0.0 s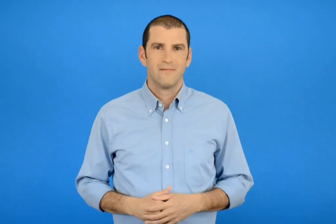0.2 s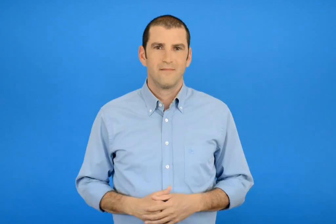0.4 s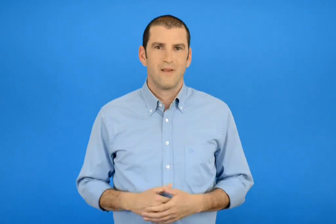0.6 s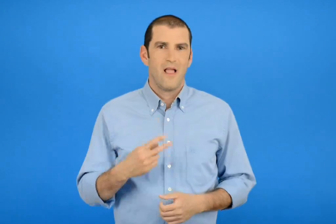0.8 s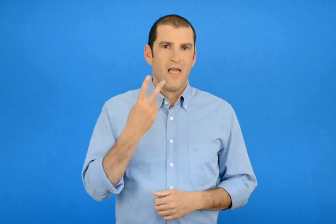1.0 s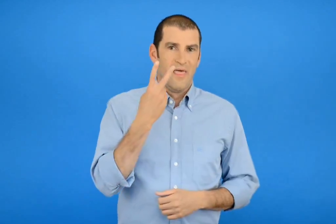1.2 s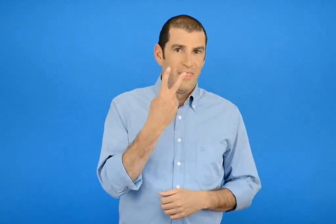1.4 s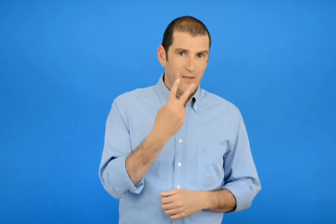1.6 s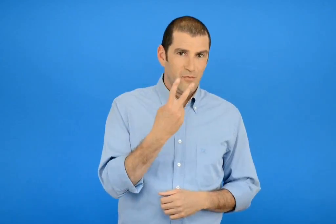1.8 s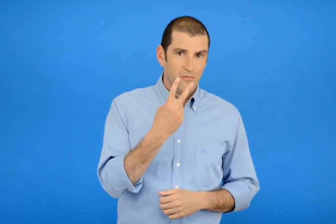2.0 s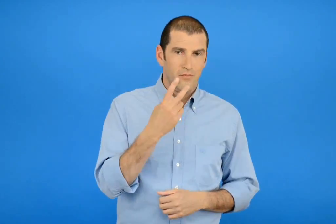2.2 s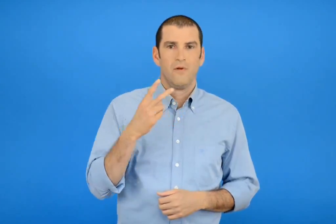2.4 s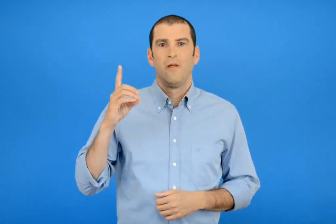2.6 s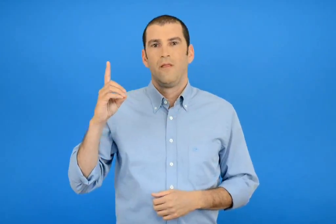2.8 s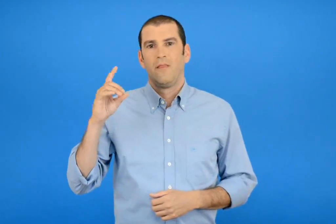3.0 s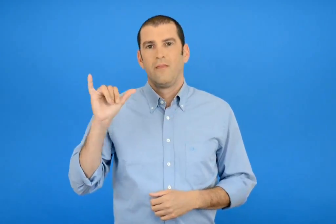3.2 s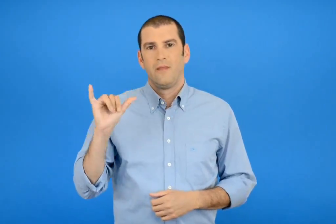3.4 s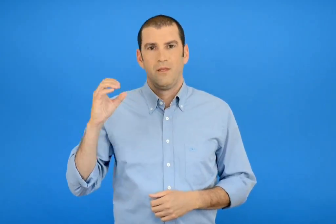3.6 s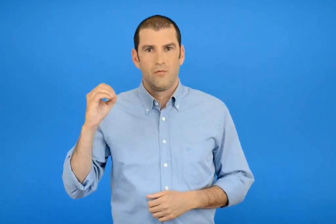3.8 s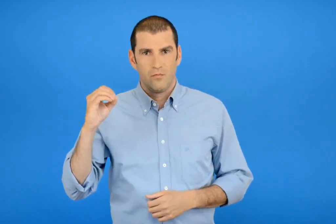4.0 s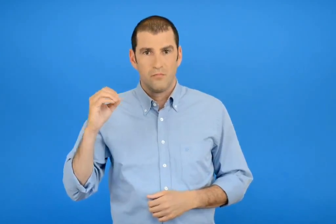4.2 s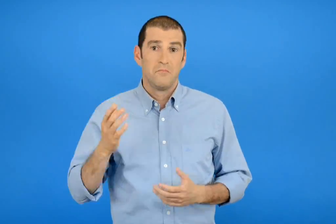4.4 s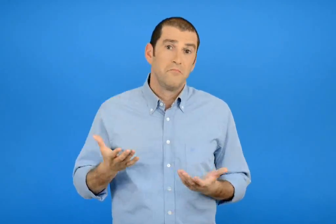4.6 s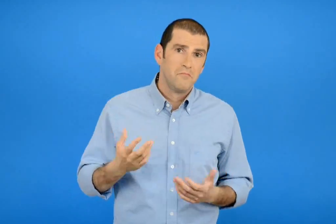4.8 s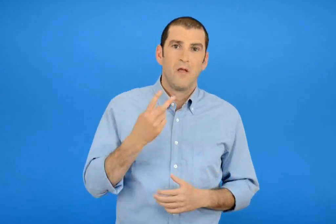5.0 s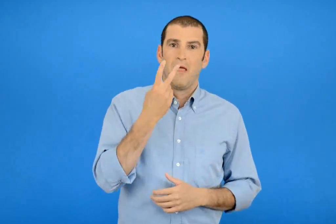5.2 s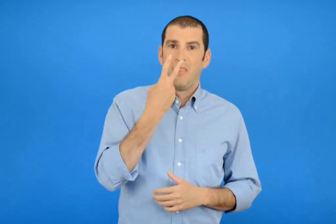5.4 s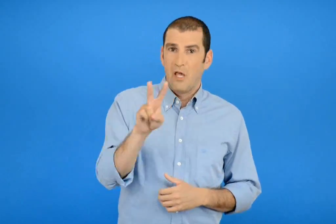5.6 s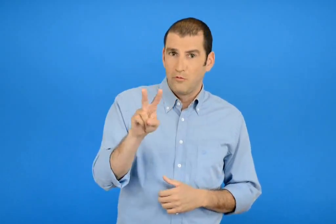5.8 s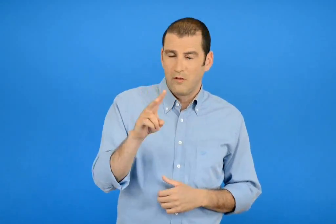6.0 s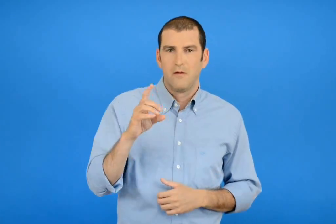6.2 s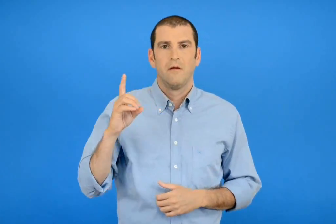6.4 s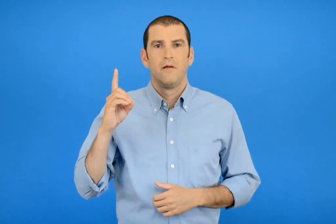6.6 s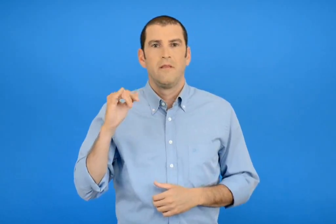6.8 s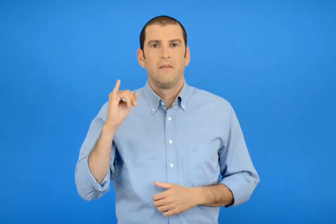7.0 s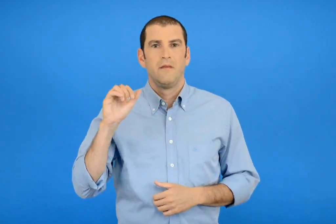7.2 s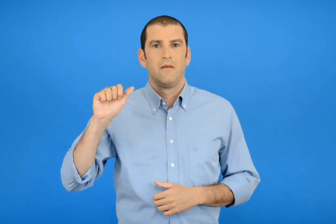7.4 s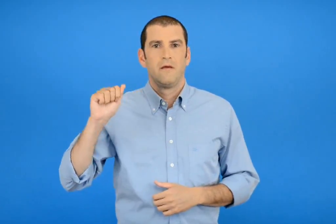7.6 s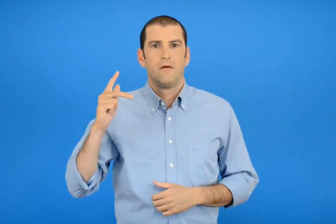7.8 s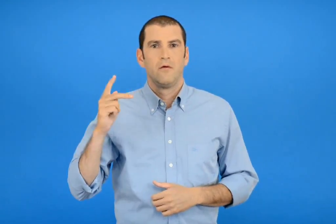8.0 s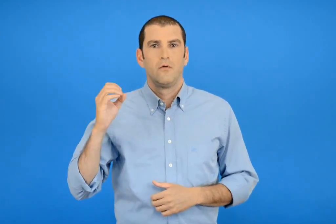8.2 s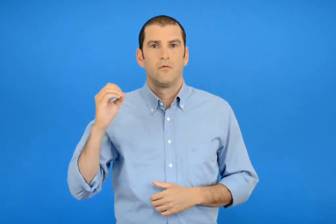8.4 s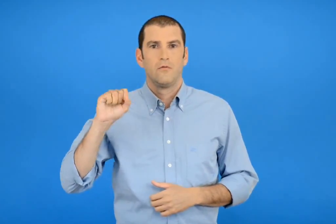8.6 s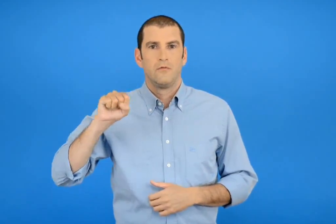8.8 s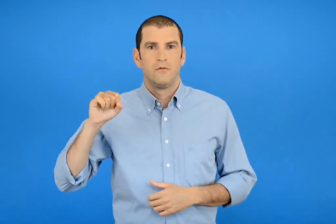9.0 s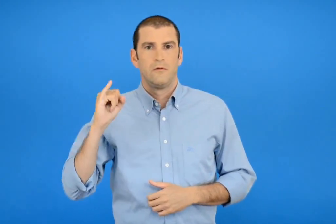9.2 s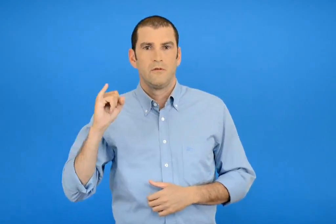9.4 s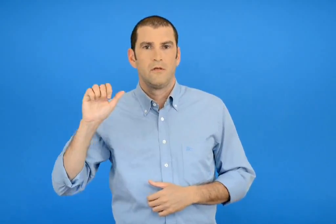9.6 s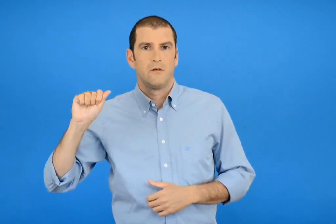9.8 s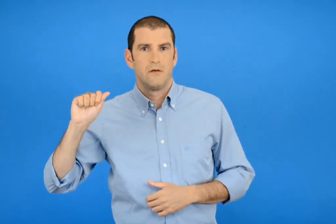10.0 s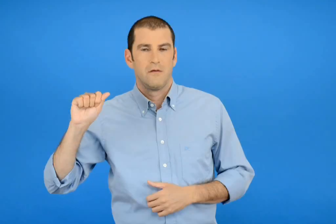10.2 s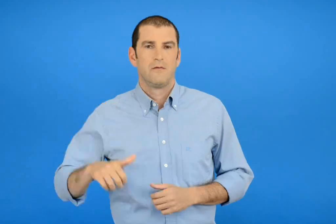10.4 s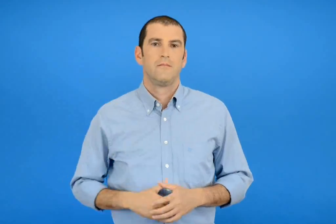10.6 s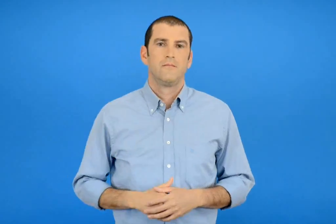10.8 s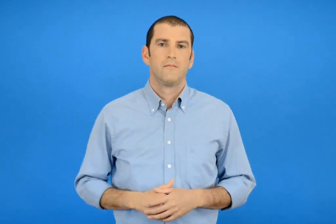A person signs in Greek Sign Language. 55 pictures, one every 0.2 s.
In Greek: 2 δύο η 200 διακόσια
